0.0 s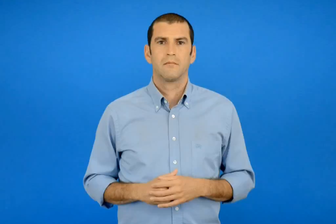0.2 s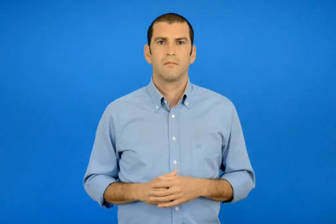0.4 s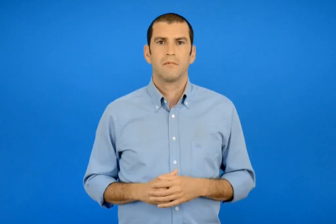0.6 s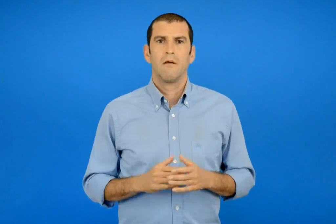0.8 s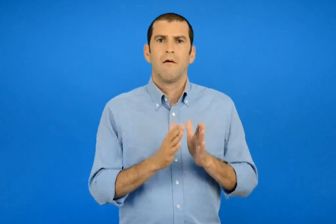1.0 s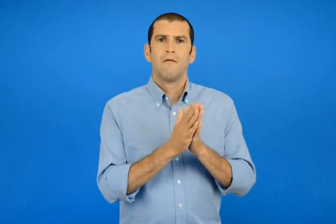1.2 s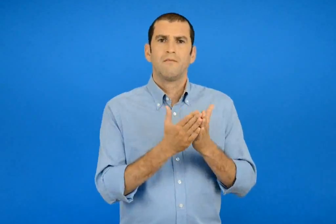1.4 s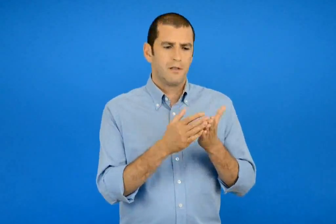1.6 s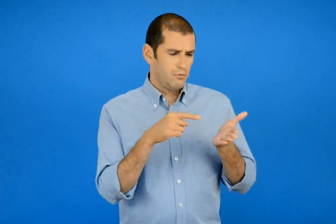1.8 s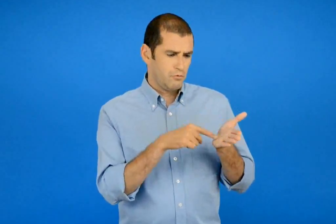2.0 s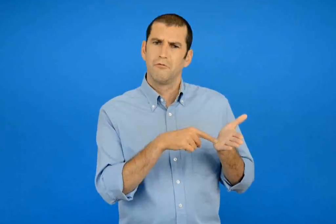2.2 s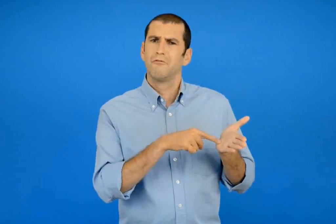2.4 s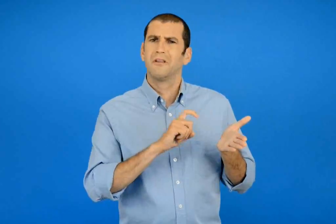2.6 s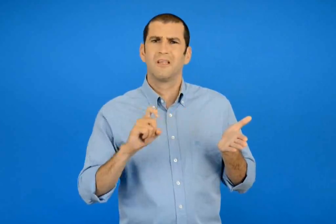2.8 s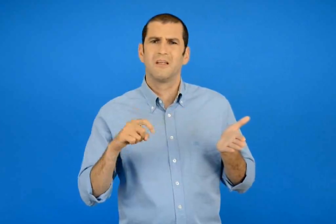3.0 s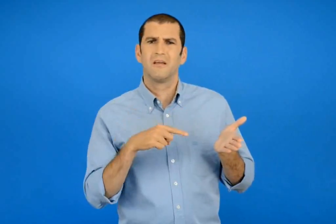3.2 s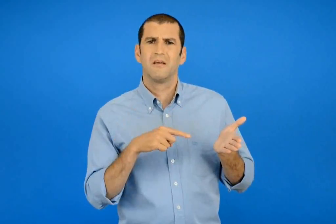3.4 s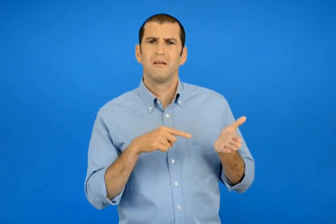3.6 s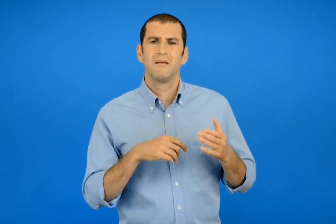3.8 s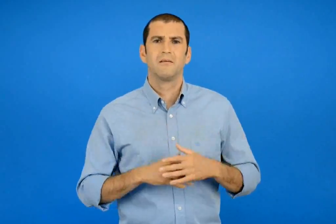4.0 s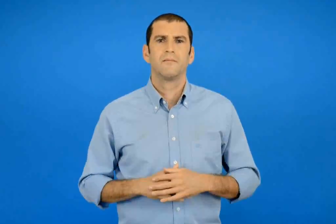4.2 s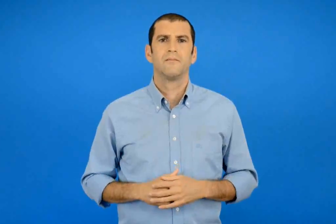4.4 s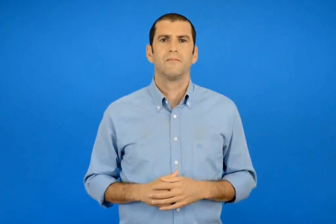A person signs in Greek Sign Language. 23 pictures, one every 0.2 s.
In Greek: τι βιβλίο είναι αυτό ;
